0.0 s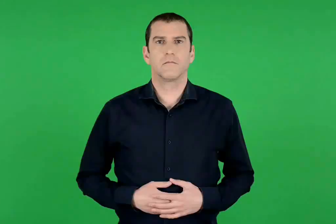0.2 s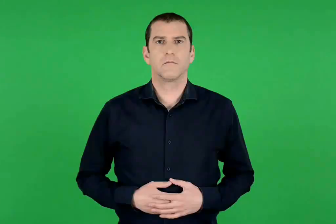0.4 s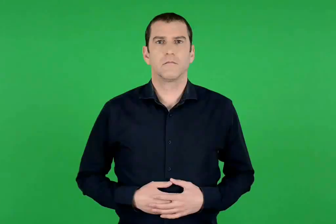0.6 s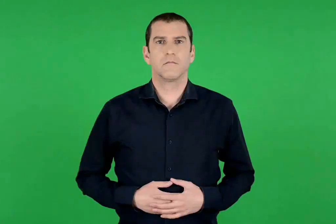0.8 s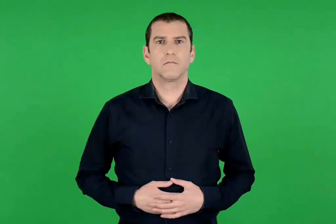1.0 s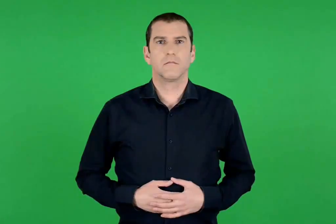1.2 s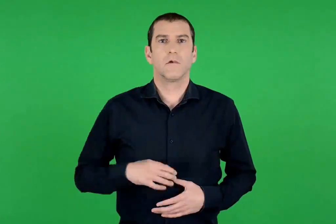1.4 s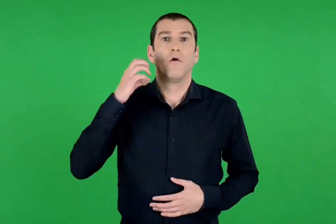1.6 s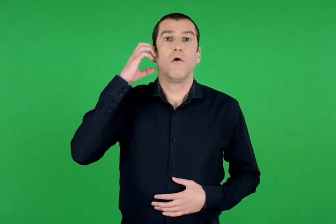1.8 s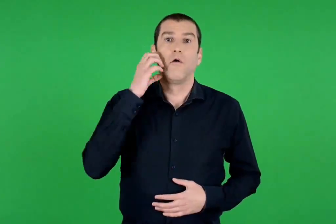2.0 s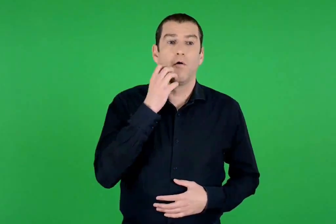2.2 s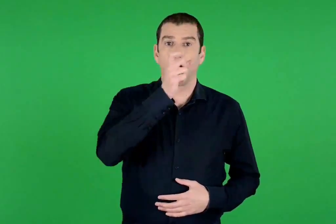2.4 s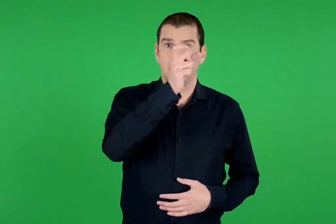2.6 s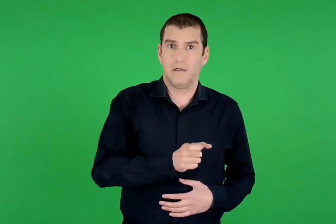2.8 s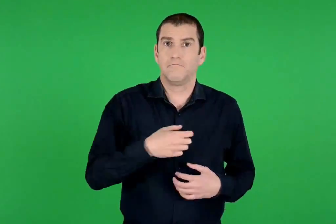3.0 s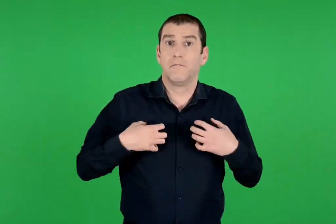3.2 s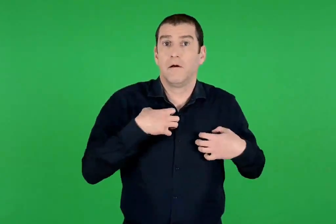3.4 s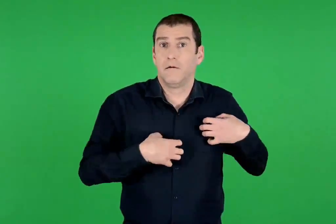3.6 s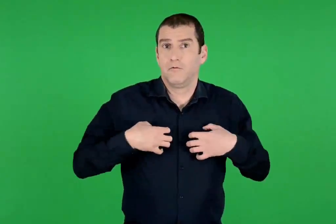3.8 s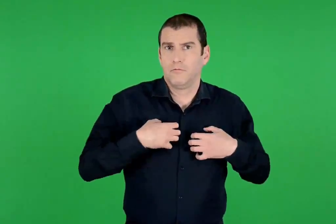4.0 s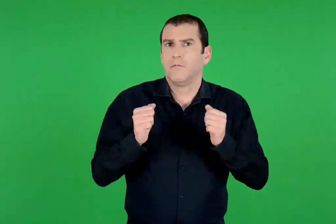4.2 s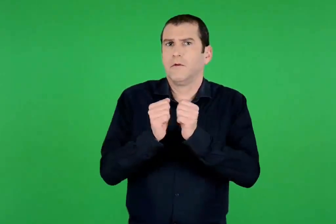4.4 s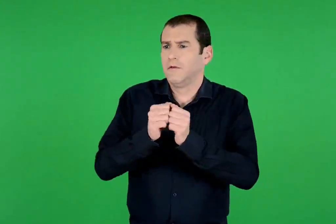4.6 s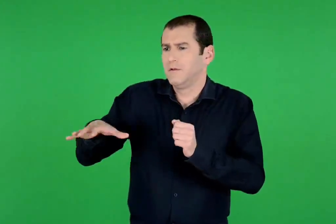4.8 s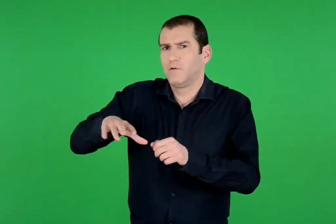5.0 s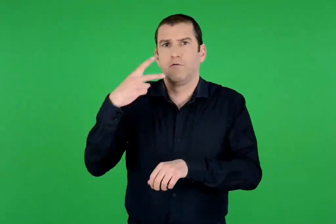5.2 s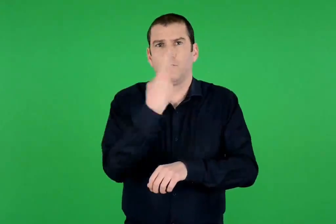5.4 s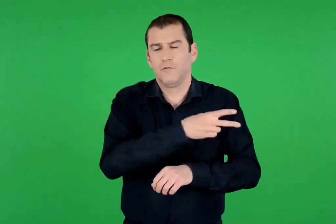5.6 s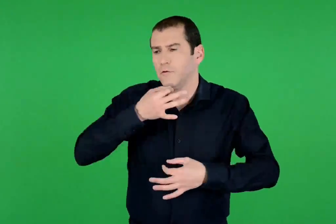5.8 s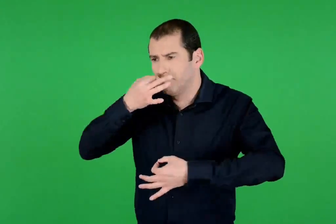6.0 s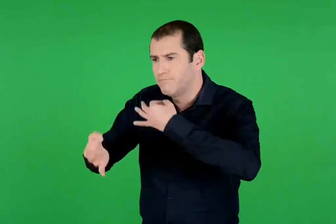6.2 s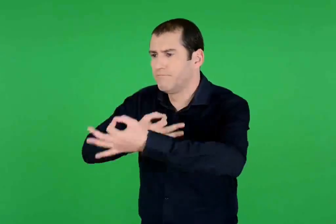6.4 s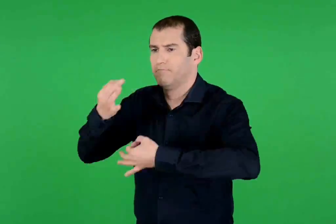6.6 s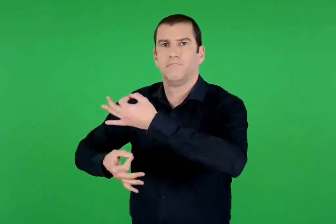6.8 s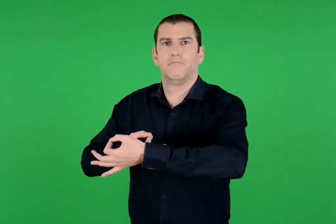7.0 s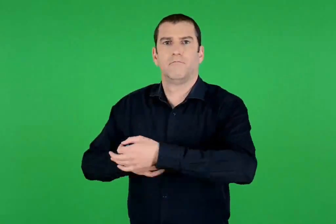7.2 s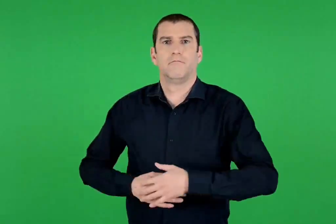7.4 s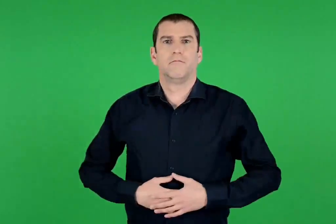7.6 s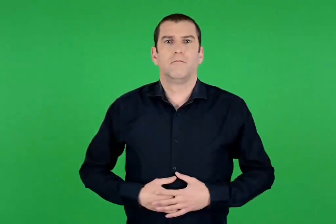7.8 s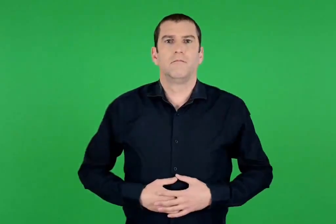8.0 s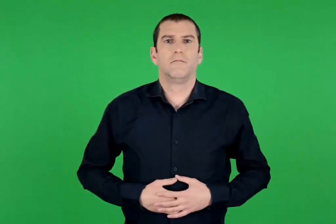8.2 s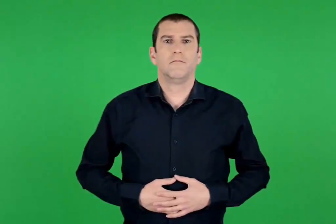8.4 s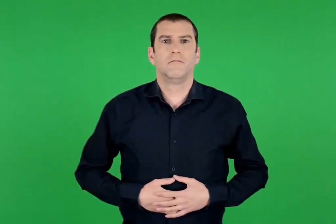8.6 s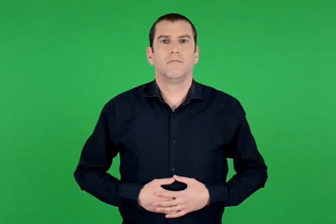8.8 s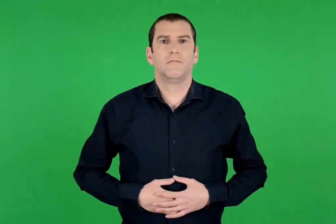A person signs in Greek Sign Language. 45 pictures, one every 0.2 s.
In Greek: ο ανήσυχος οδυσσέας μιλάει στους συντρόφους του
